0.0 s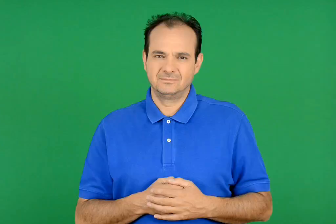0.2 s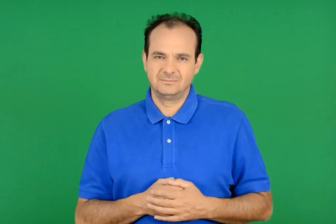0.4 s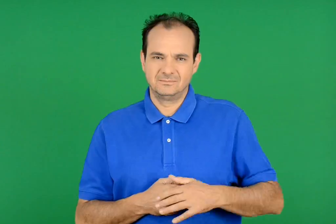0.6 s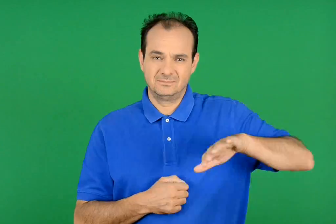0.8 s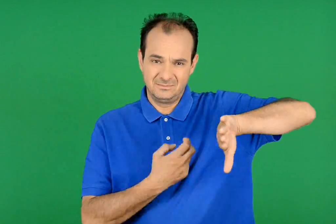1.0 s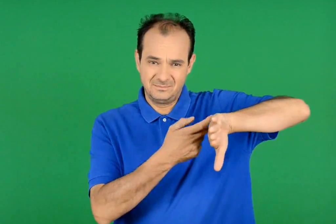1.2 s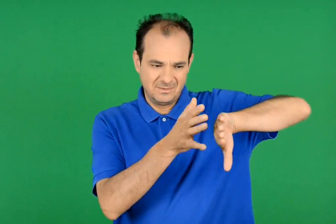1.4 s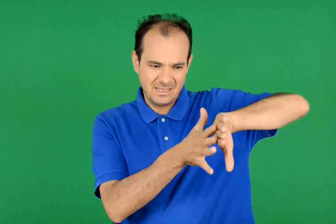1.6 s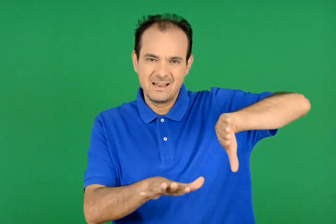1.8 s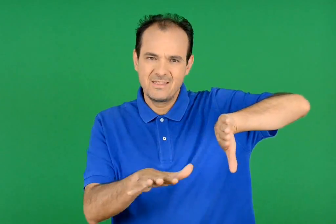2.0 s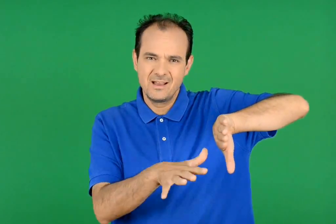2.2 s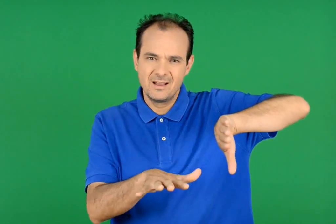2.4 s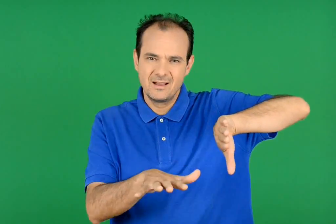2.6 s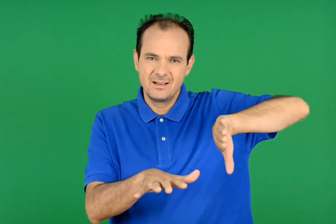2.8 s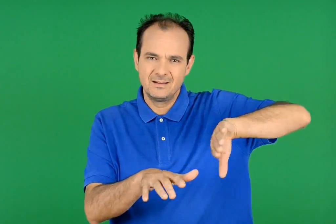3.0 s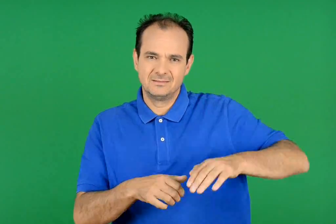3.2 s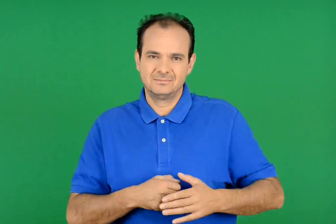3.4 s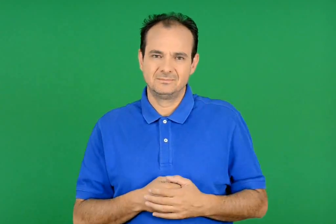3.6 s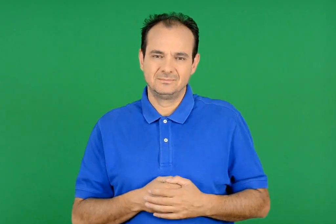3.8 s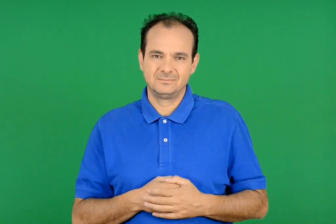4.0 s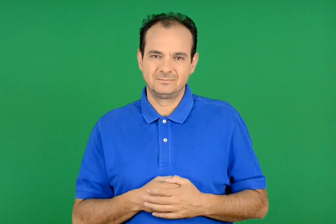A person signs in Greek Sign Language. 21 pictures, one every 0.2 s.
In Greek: κοιλάδα
